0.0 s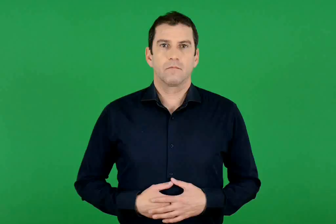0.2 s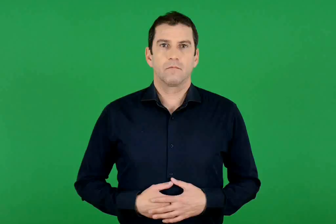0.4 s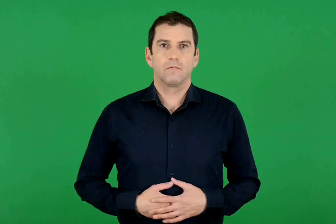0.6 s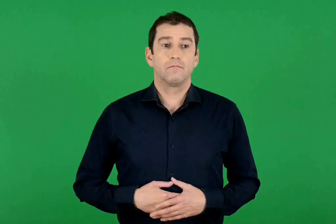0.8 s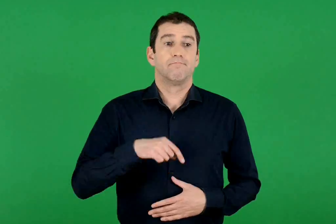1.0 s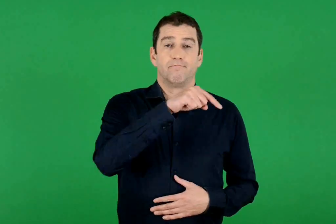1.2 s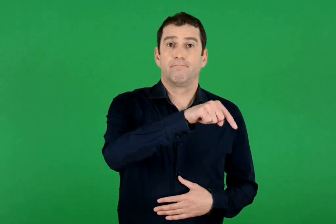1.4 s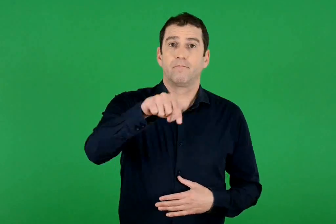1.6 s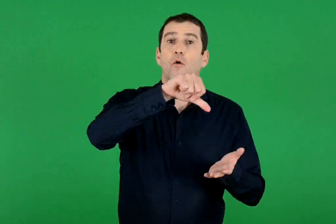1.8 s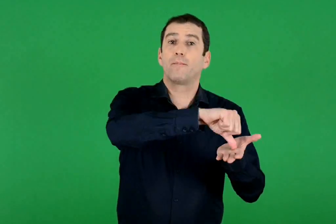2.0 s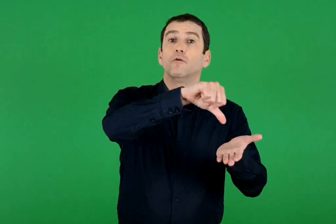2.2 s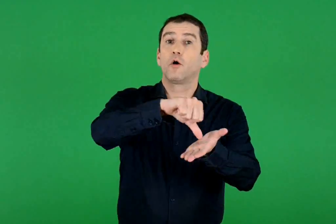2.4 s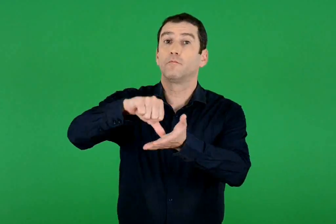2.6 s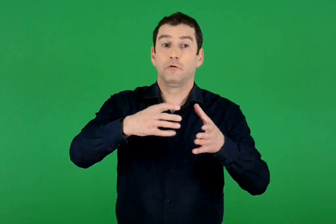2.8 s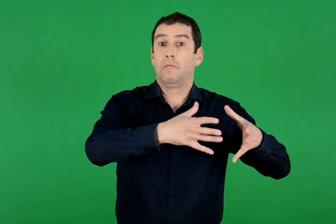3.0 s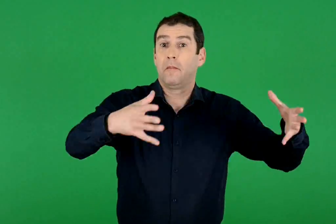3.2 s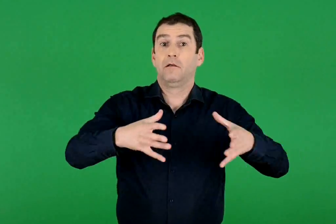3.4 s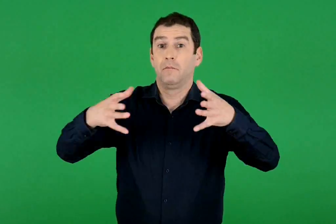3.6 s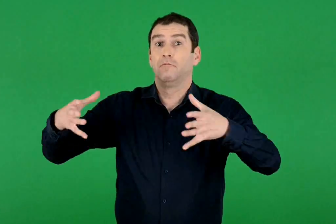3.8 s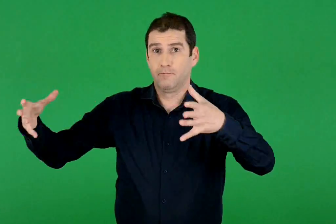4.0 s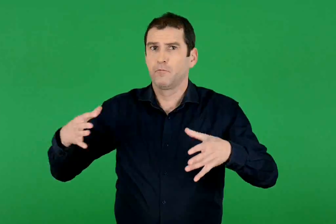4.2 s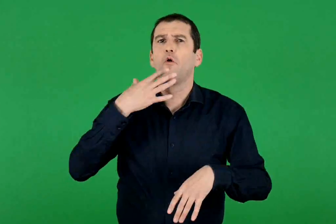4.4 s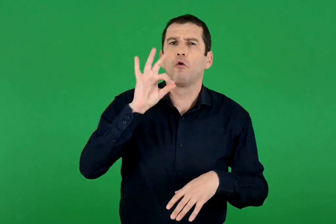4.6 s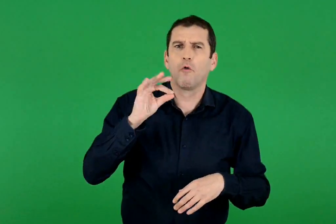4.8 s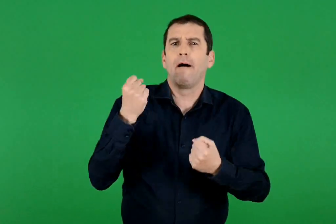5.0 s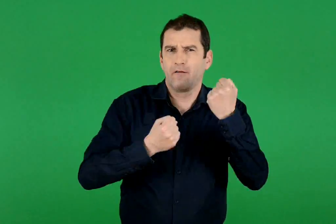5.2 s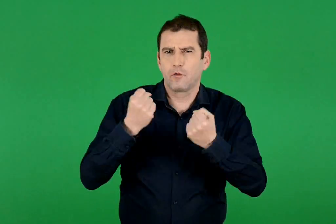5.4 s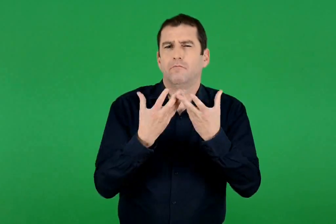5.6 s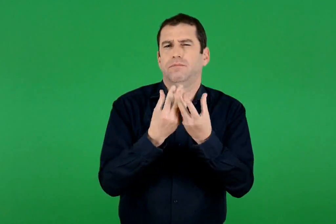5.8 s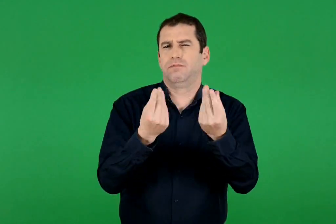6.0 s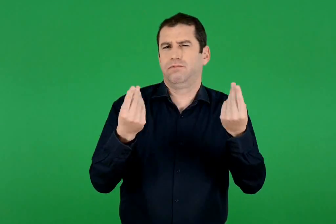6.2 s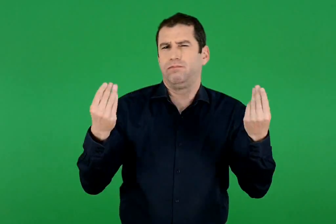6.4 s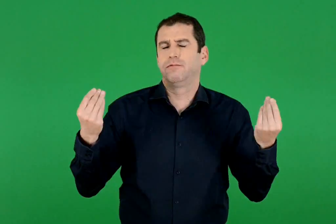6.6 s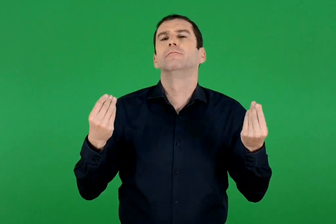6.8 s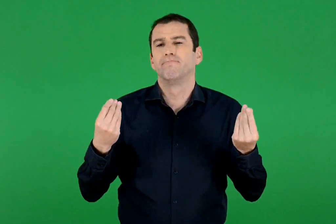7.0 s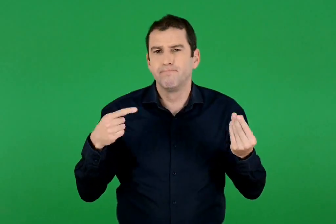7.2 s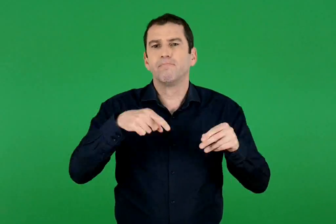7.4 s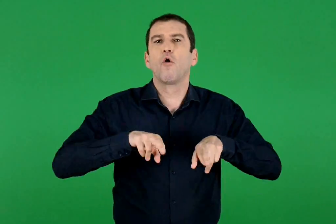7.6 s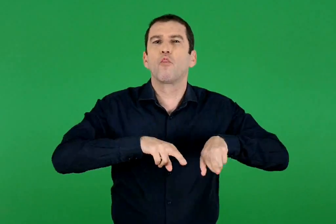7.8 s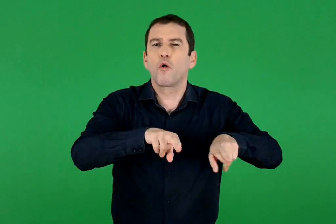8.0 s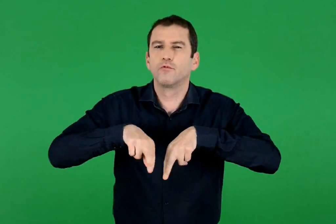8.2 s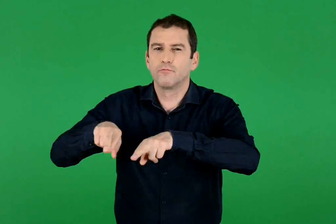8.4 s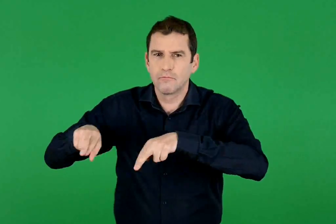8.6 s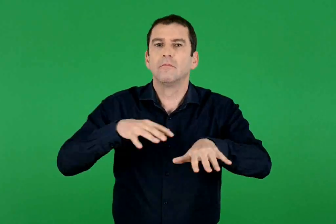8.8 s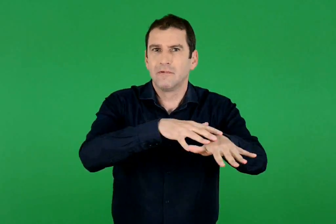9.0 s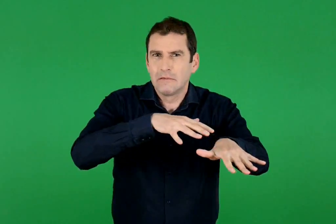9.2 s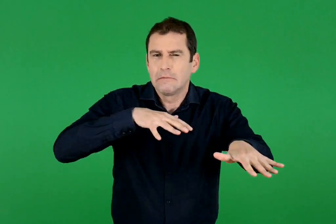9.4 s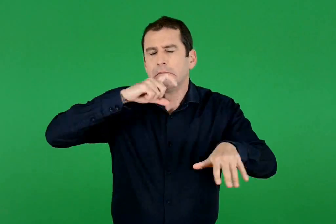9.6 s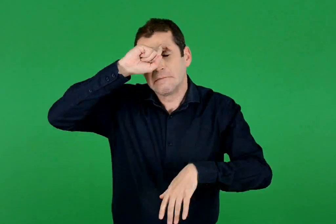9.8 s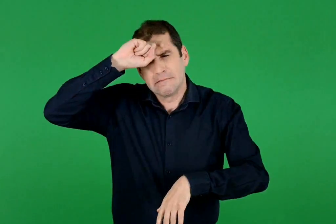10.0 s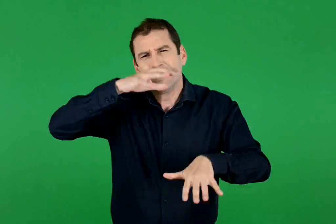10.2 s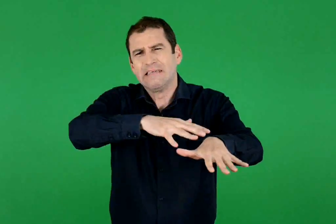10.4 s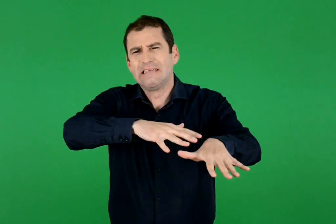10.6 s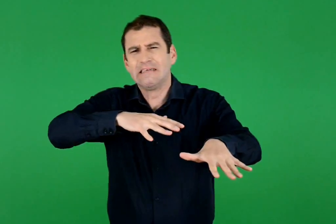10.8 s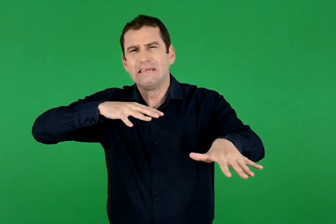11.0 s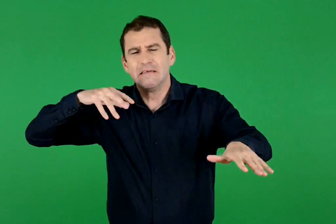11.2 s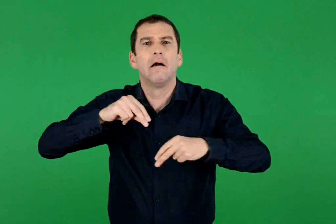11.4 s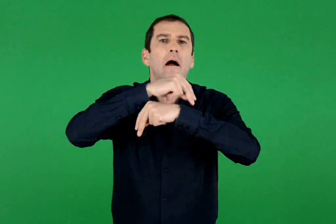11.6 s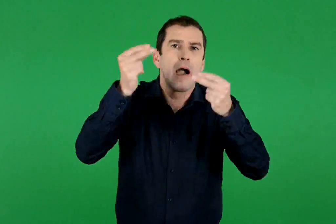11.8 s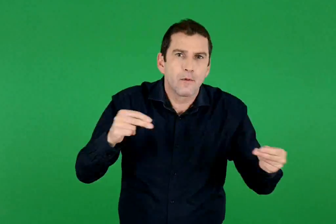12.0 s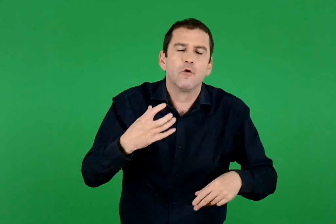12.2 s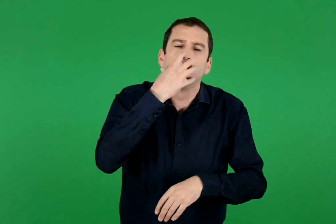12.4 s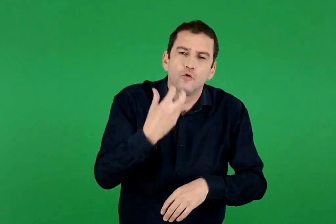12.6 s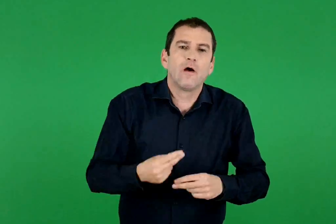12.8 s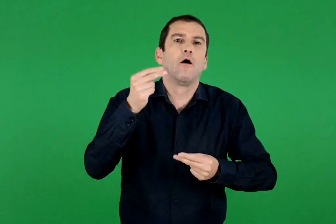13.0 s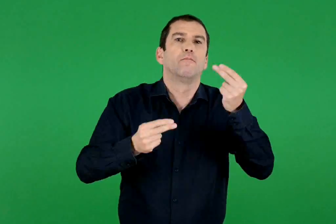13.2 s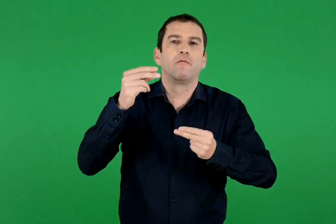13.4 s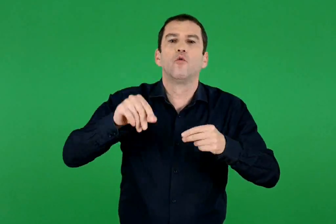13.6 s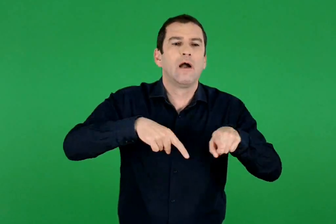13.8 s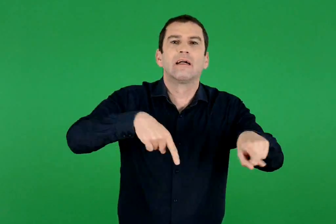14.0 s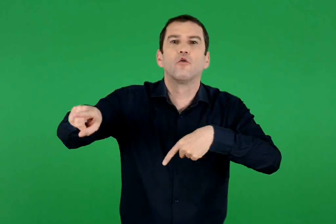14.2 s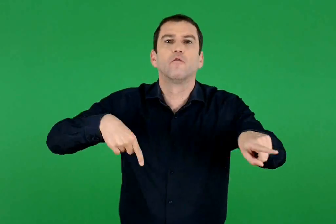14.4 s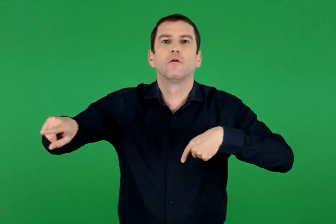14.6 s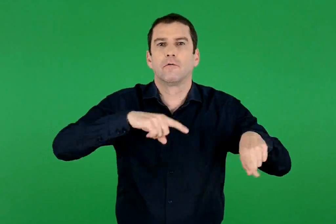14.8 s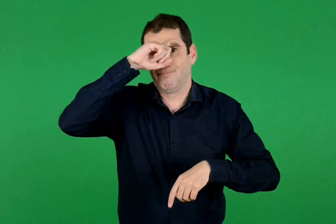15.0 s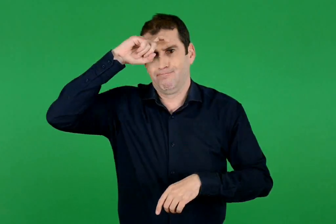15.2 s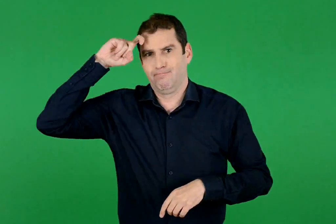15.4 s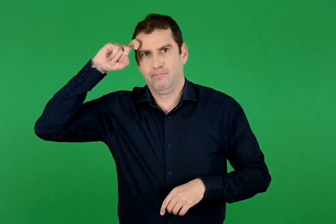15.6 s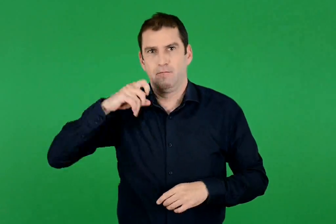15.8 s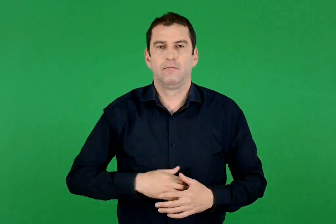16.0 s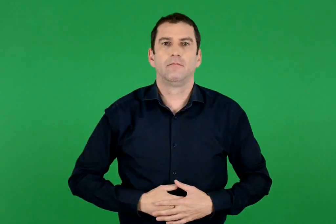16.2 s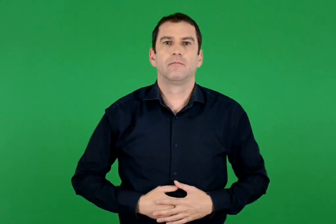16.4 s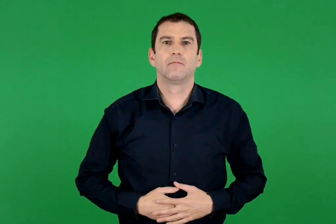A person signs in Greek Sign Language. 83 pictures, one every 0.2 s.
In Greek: στις μεγάλες πόλεις , επειδή υπάρχουν πολλά αυτοκίνητα , η κίνηση στους δρόμους γίνεται με δυσκολία , με αποτέλεσμα να δημιουργούνται σοβαρά κυκλοφοριακά προβλήματα
